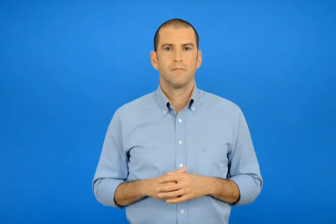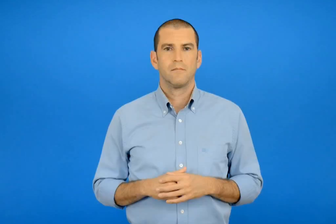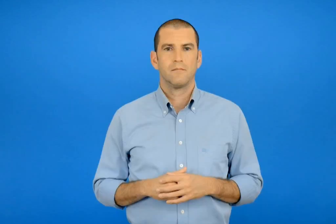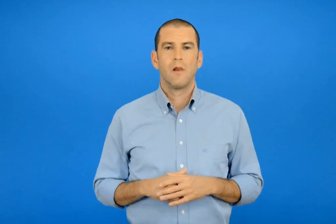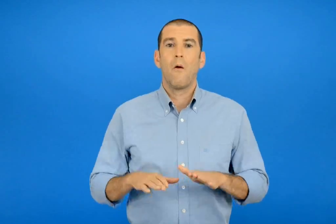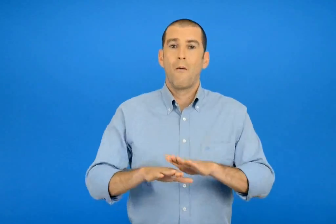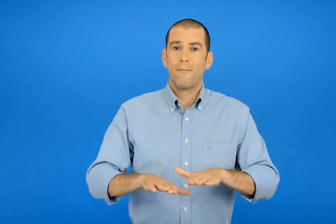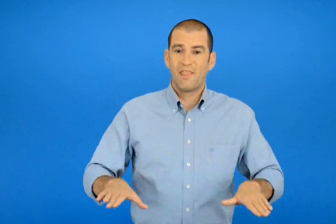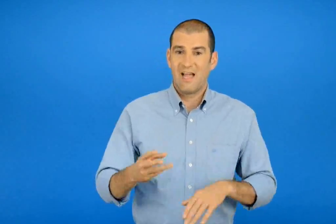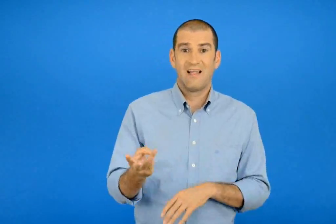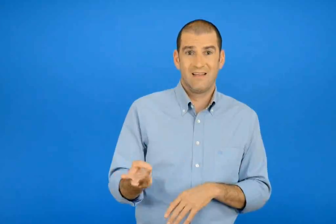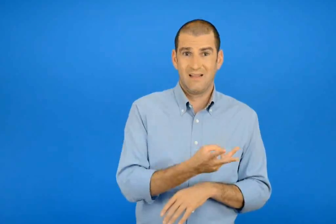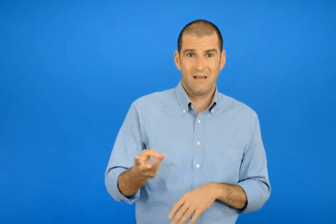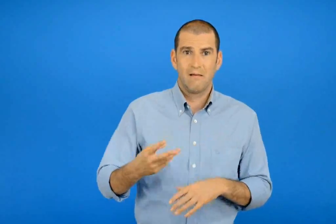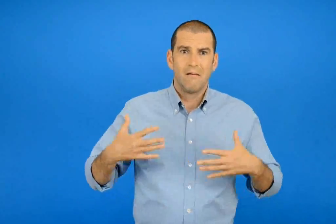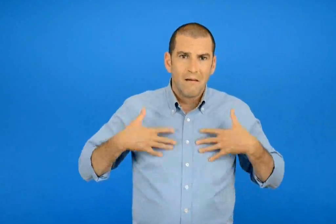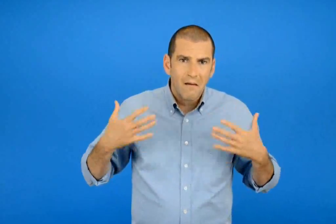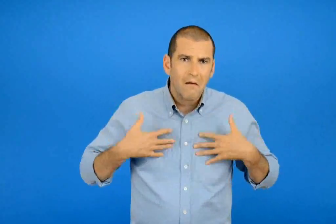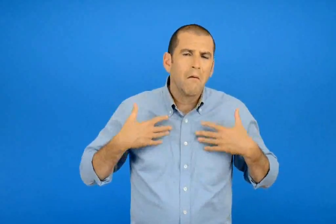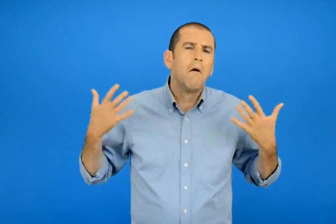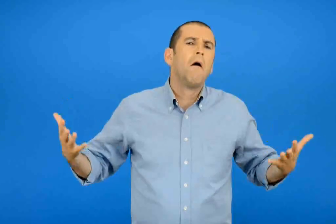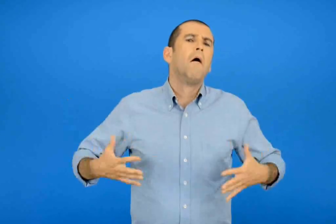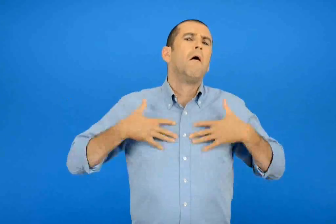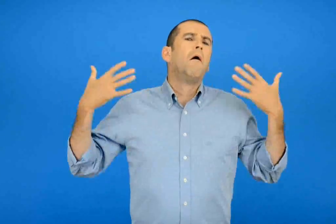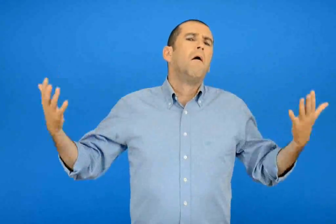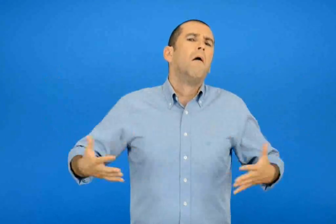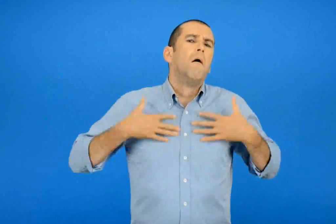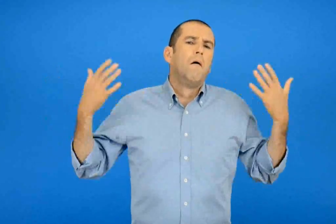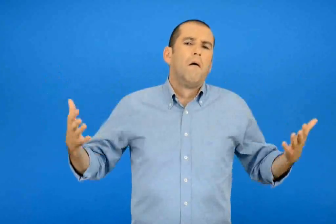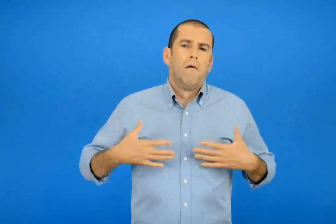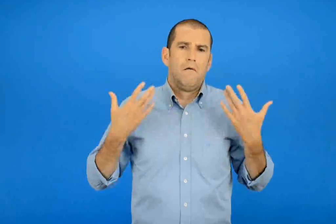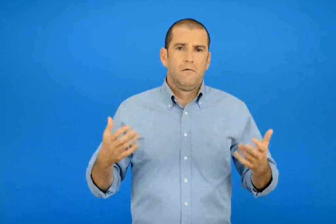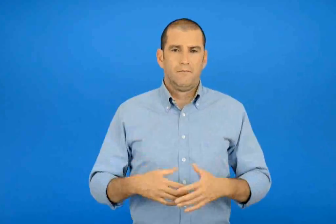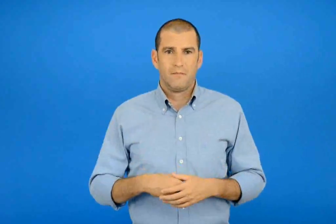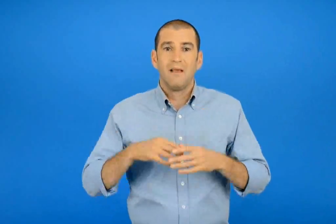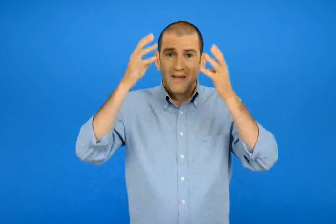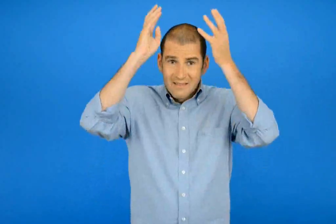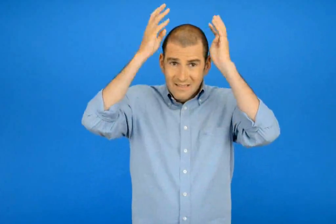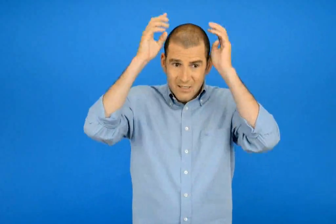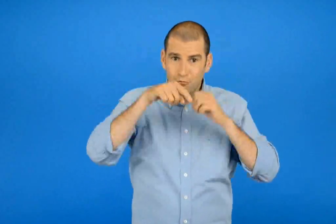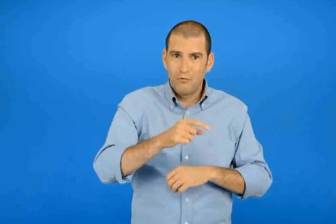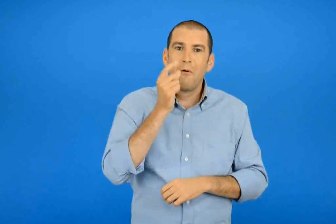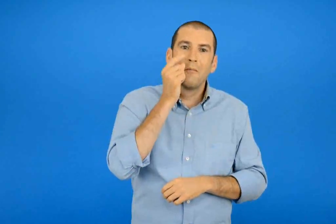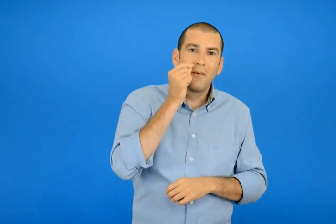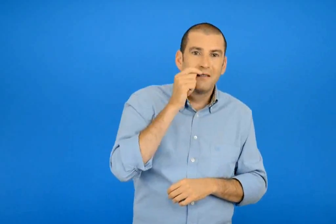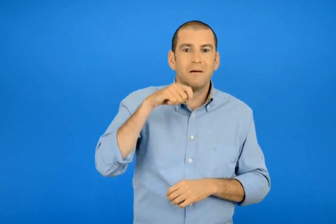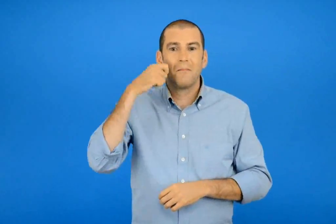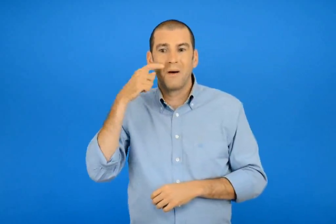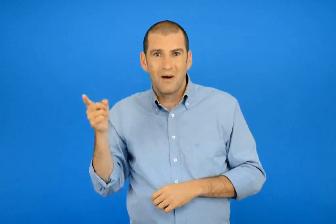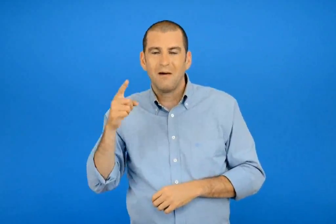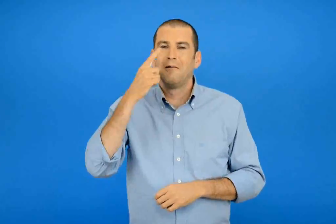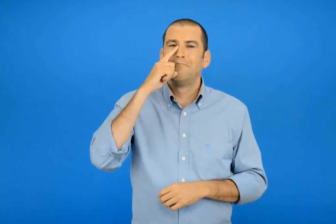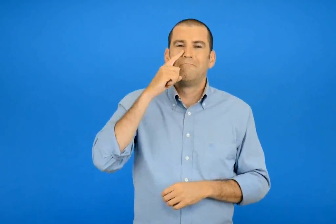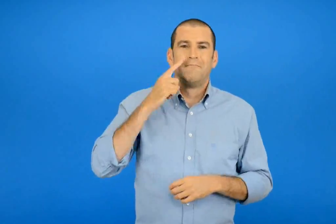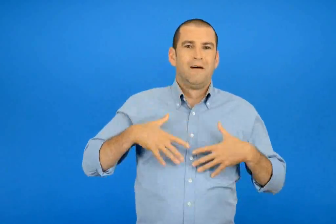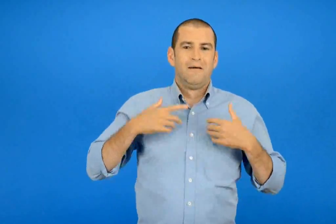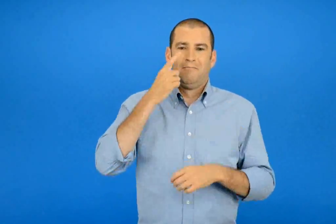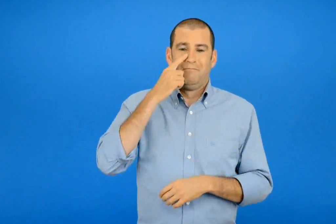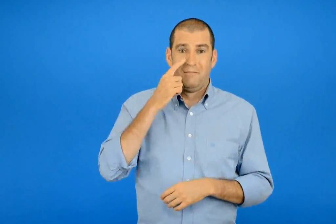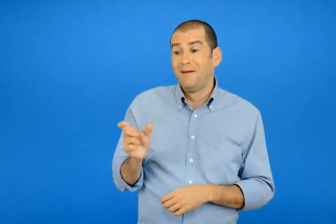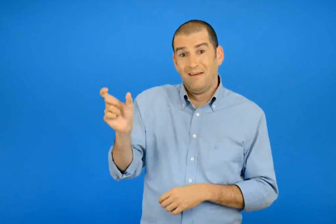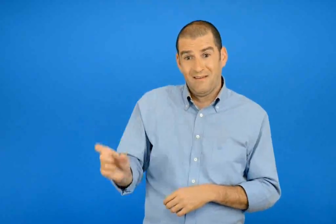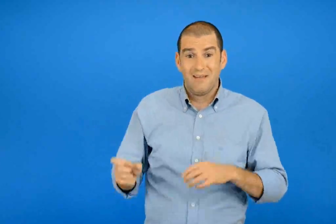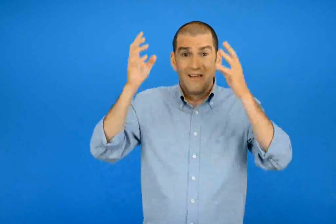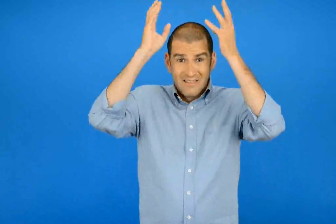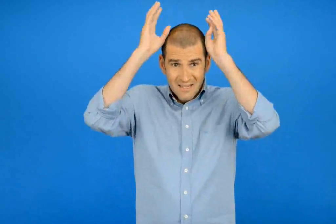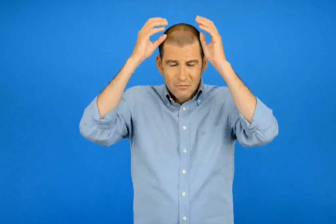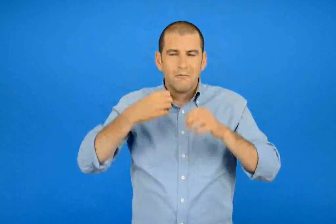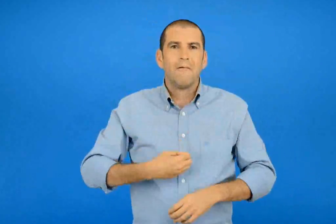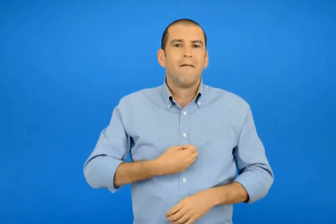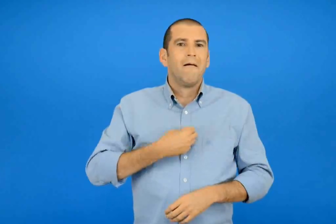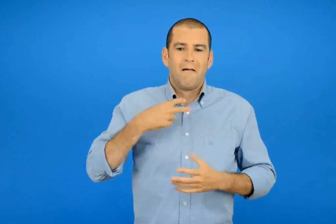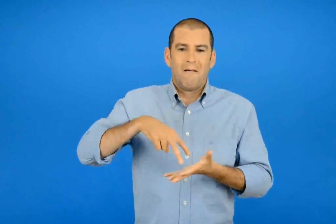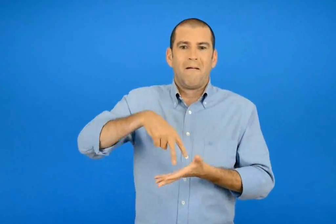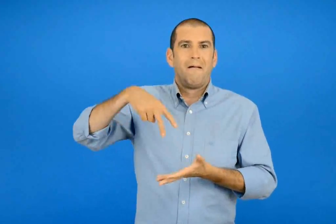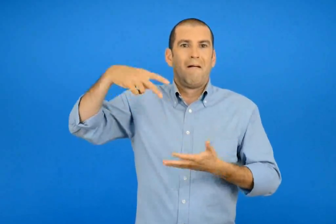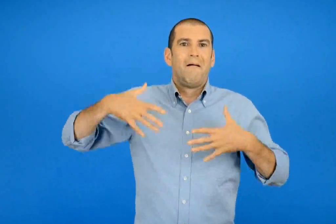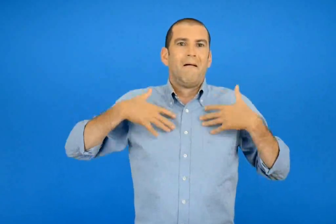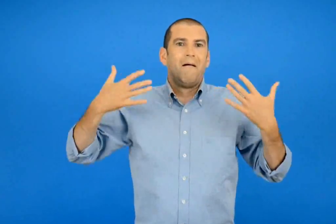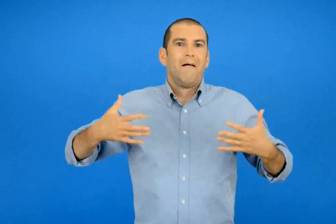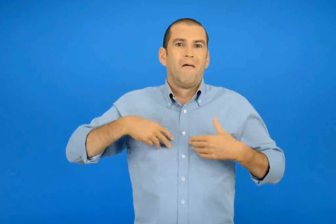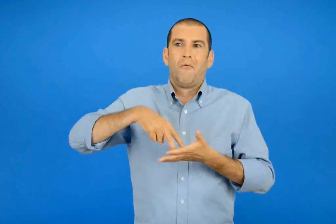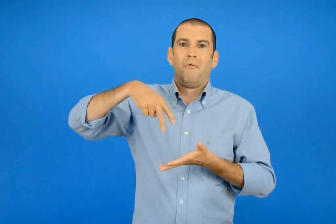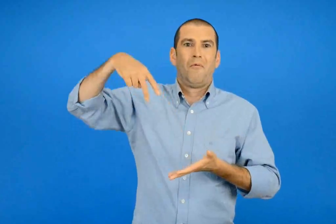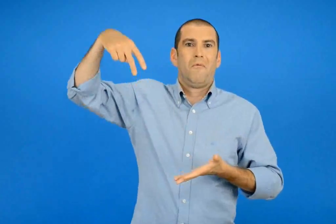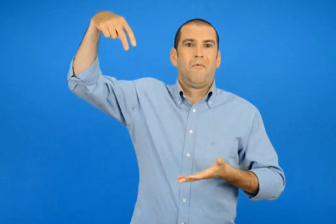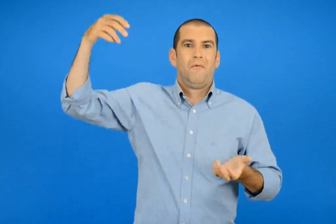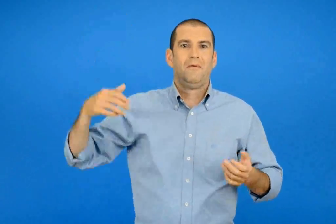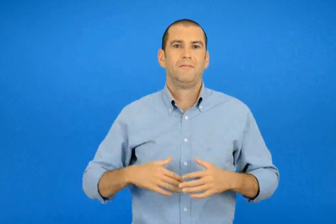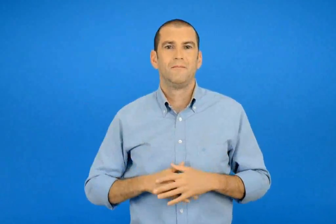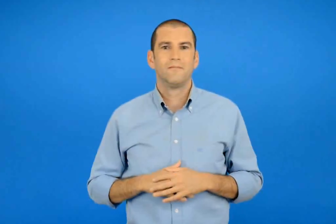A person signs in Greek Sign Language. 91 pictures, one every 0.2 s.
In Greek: ο ενθουσιασμός των τριών παιδιών ήταν απερίγραπτος ο μπαμπάς και η μαμά του σέργιου δάκρυσαν από χαρά όσο για το σέργιο ένιωθε σαν να πετάει στα σύννεφα
